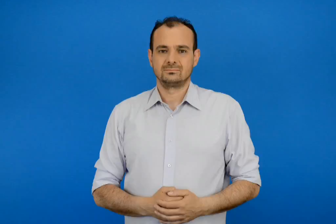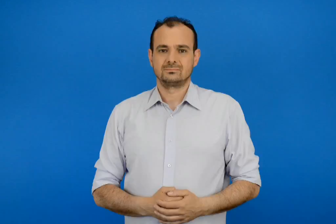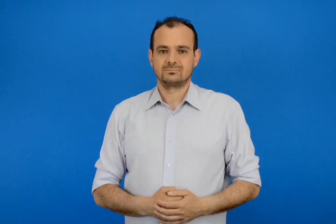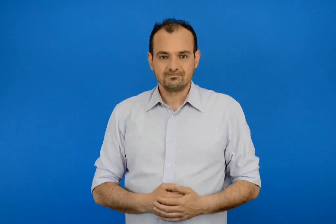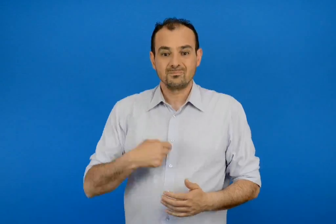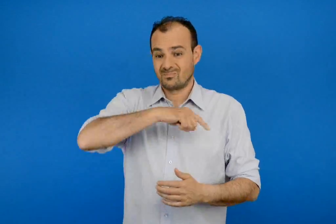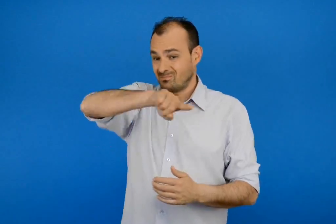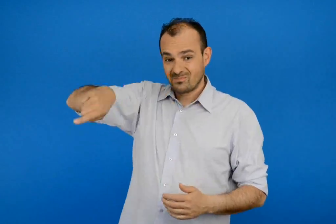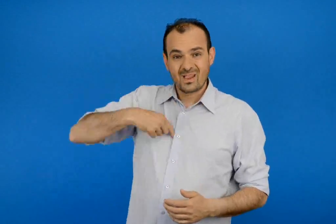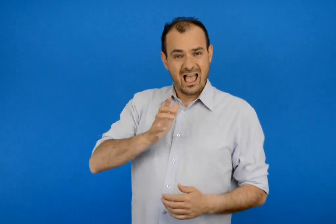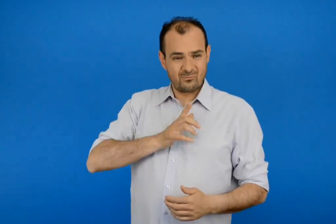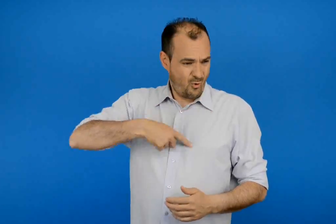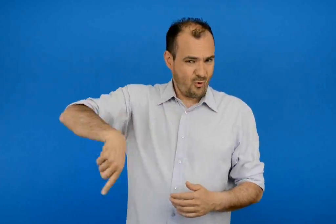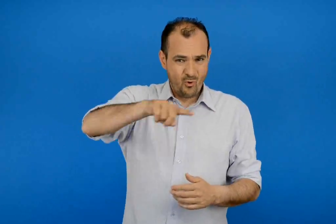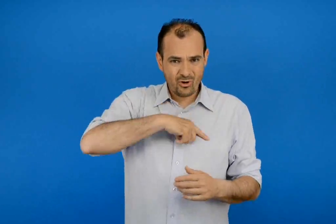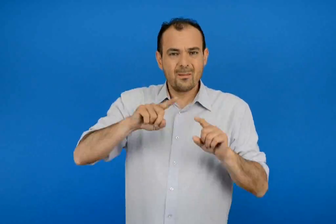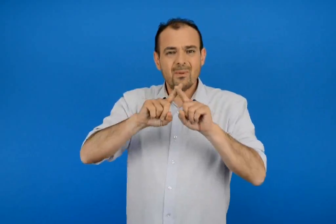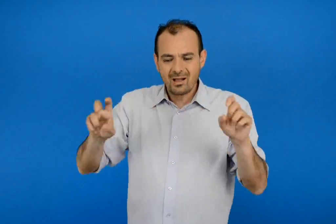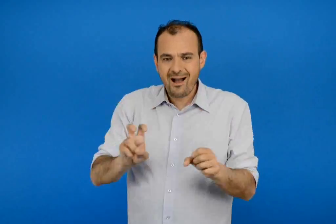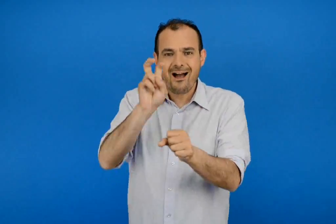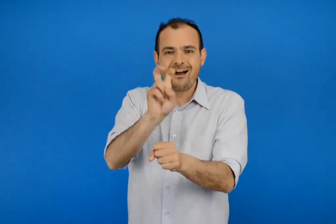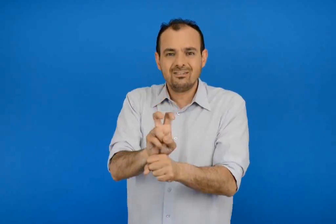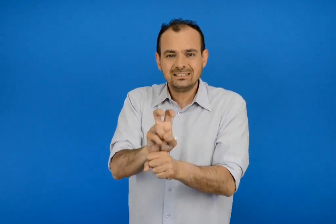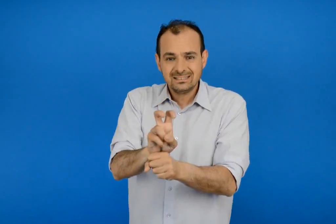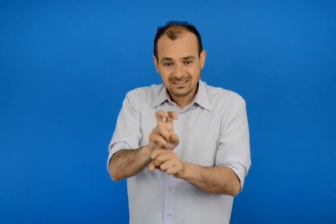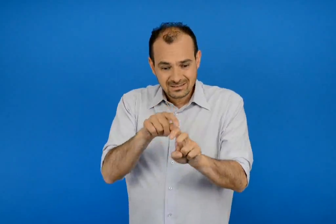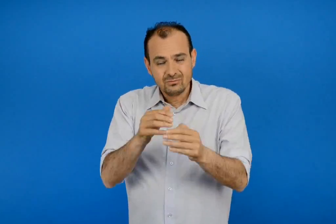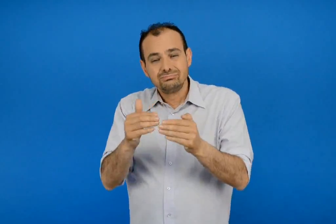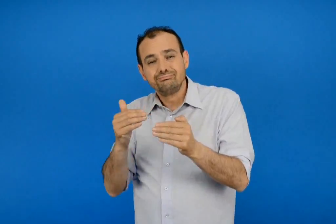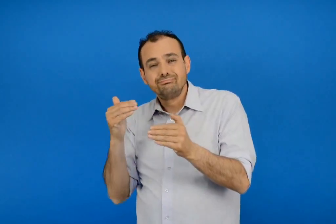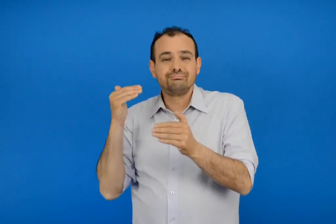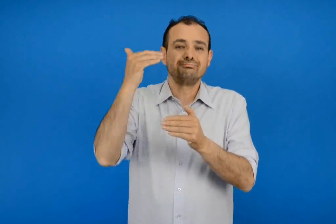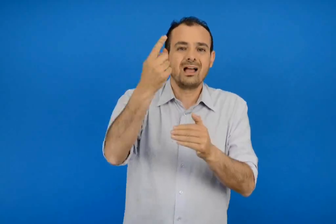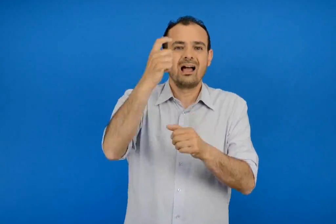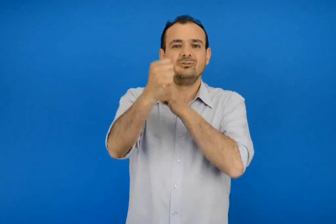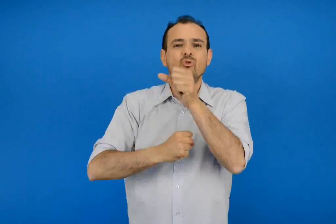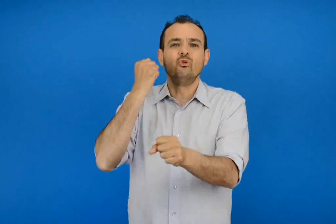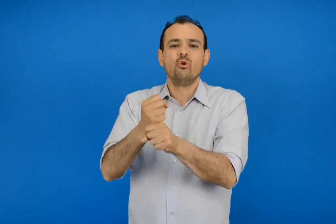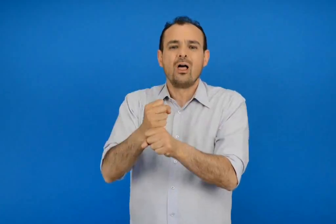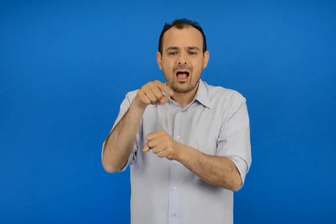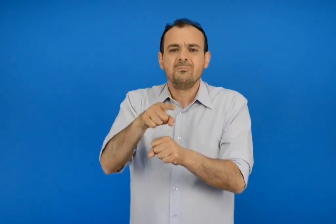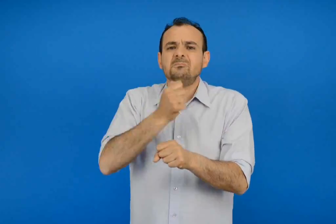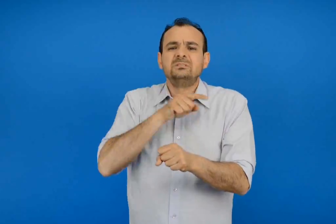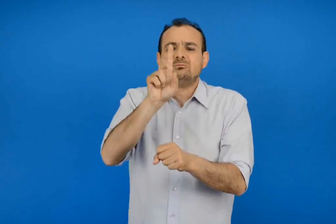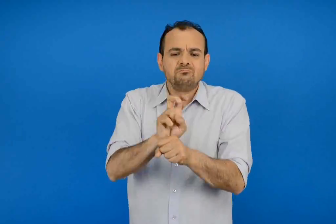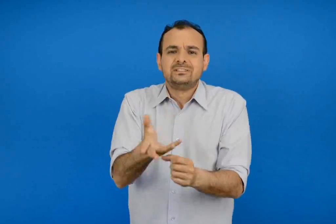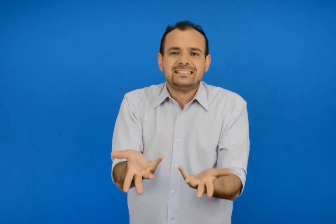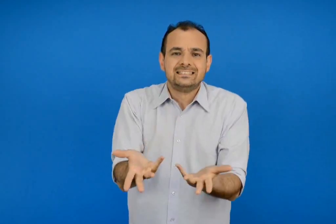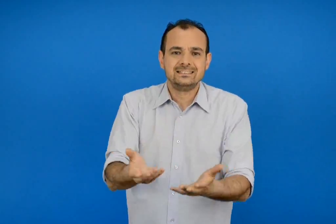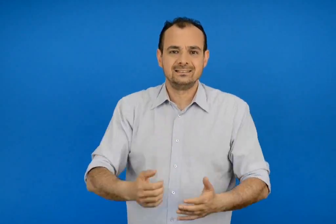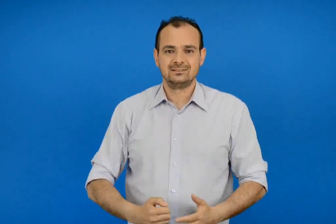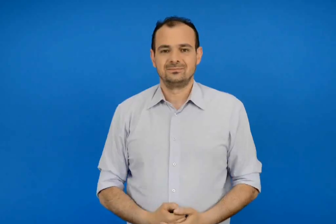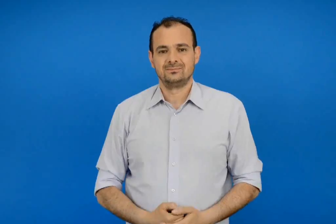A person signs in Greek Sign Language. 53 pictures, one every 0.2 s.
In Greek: τι νομίζετε ότι θα αφήσουμε εμείς στους ανθρώπους που θα ζήσουν μετα από εκατο χρονιά ;
